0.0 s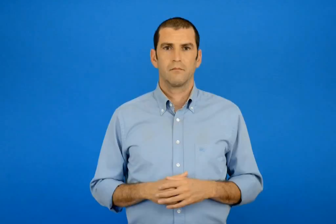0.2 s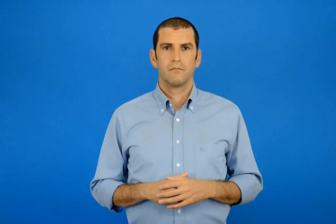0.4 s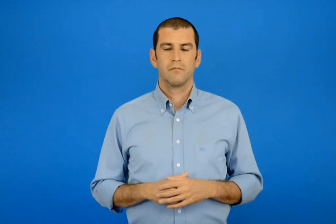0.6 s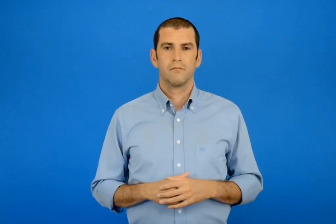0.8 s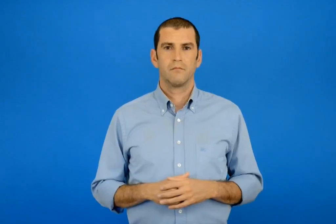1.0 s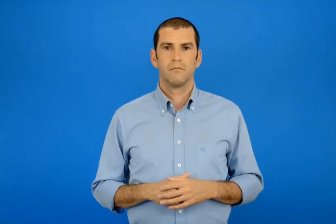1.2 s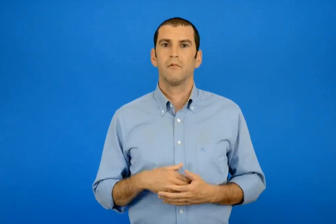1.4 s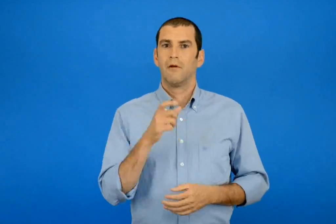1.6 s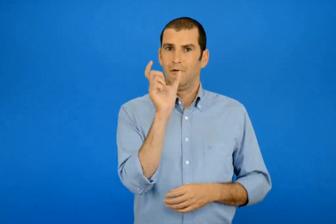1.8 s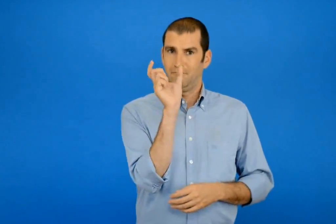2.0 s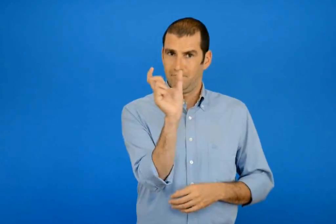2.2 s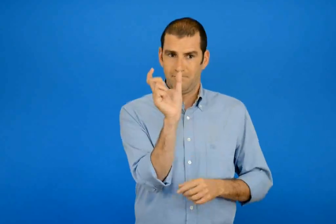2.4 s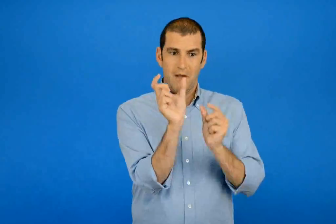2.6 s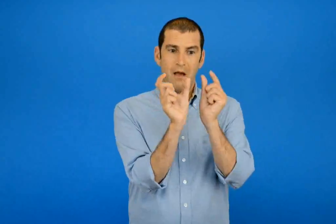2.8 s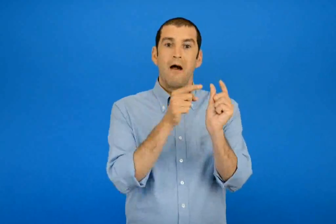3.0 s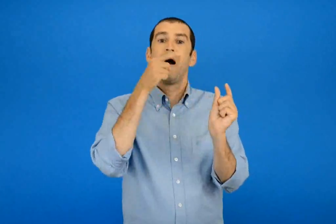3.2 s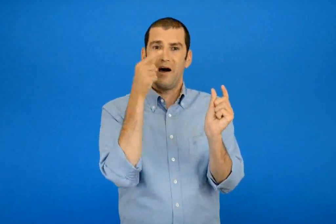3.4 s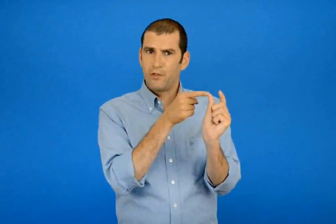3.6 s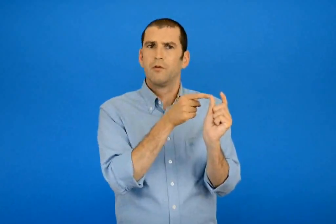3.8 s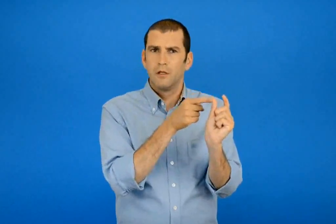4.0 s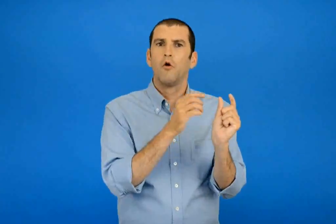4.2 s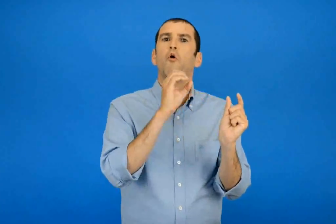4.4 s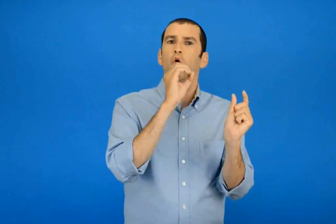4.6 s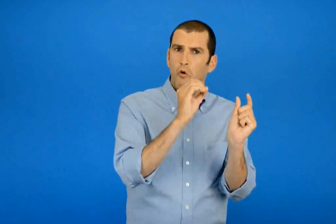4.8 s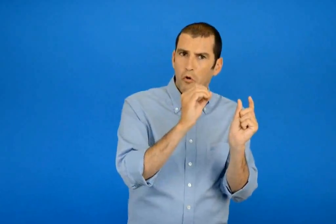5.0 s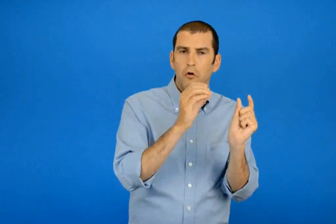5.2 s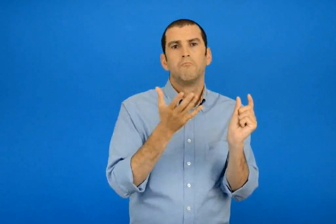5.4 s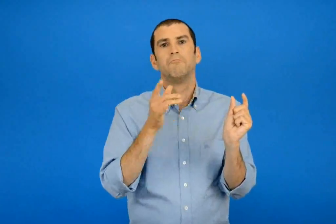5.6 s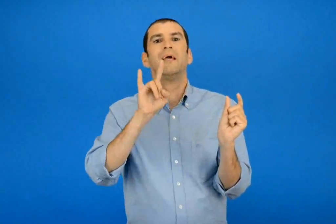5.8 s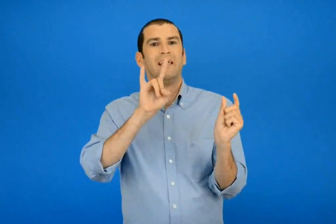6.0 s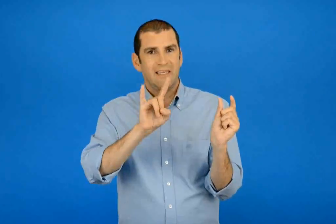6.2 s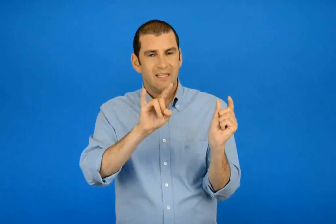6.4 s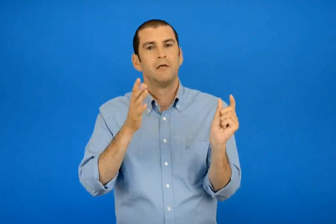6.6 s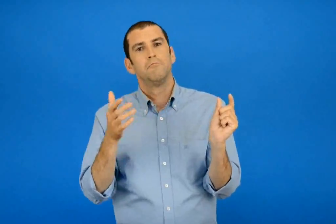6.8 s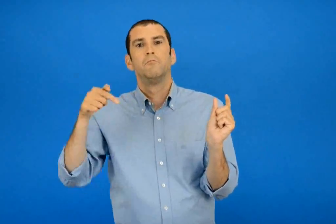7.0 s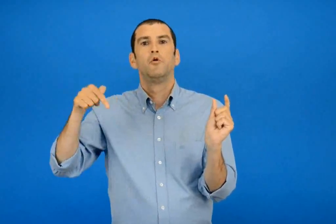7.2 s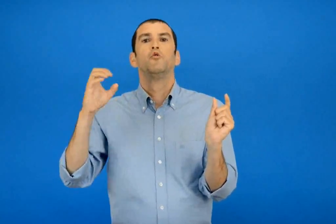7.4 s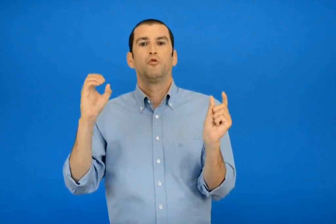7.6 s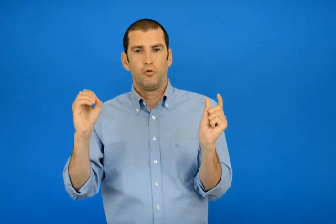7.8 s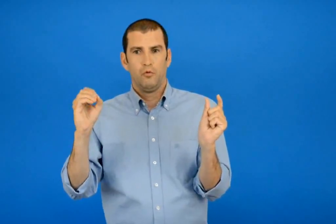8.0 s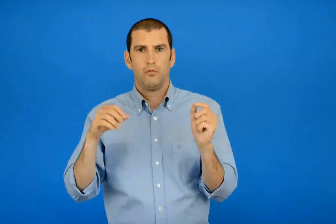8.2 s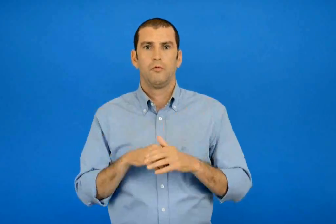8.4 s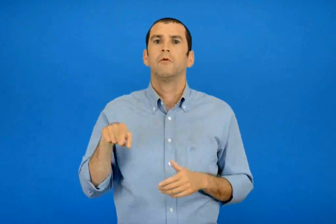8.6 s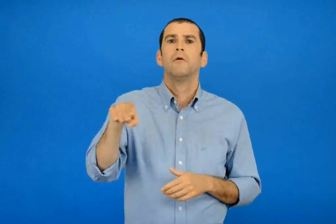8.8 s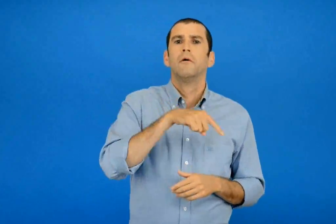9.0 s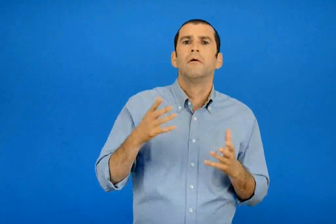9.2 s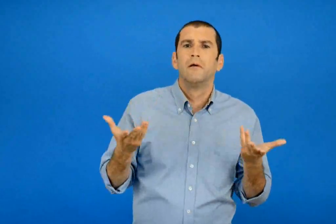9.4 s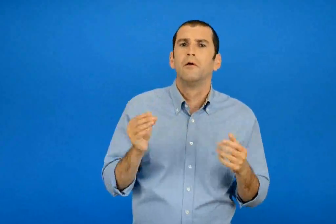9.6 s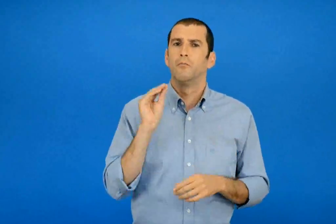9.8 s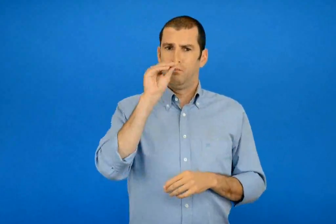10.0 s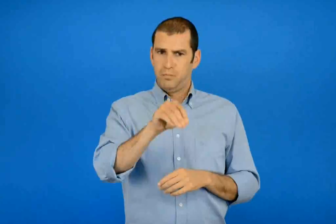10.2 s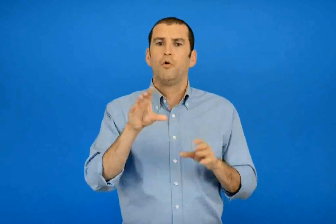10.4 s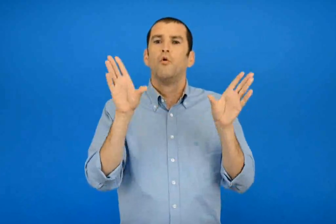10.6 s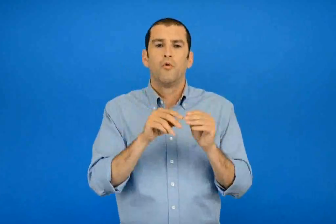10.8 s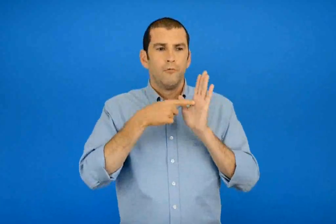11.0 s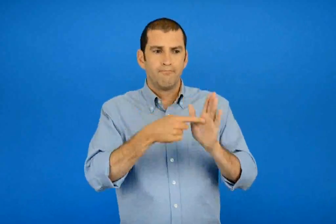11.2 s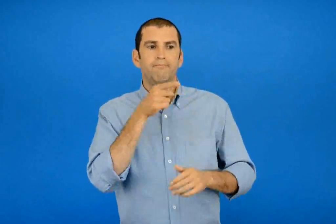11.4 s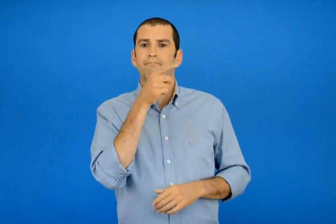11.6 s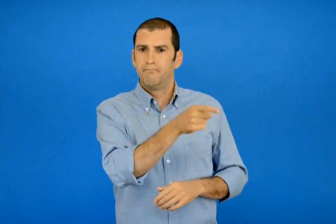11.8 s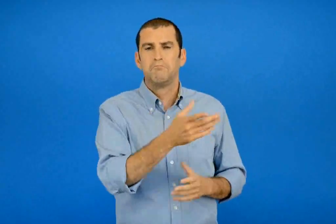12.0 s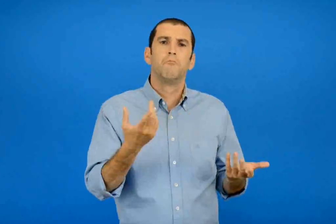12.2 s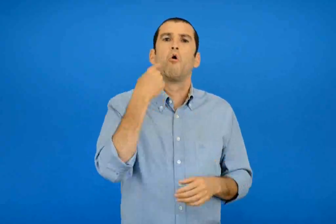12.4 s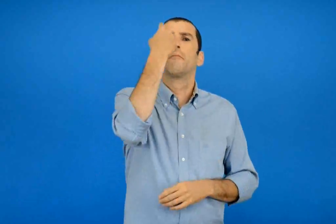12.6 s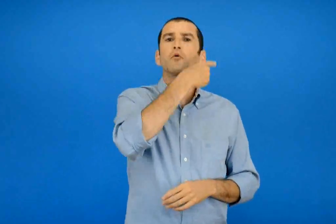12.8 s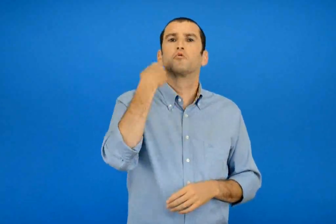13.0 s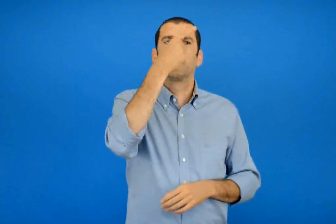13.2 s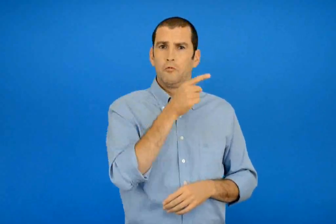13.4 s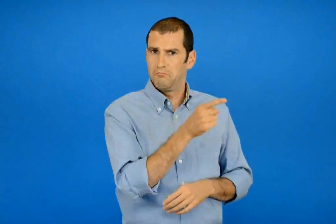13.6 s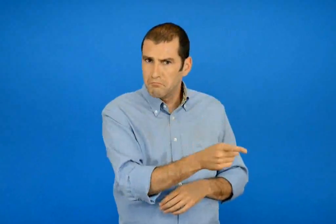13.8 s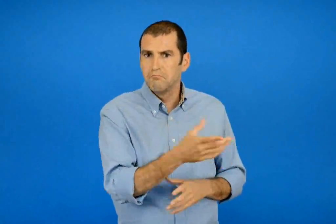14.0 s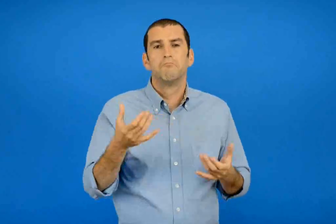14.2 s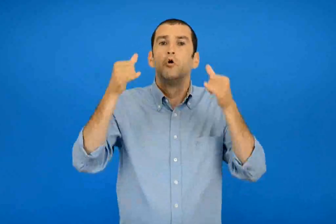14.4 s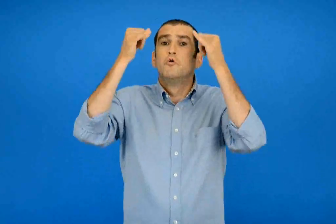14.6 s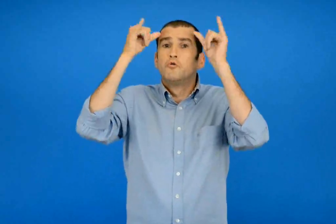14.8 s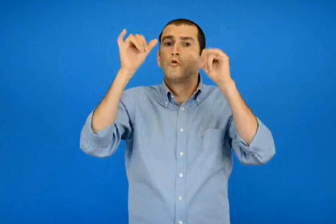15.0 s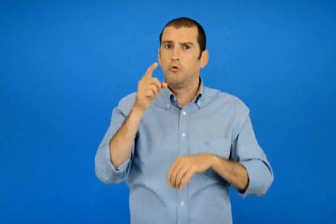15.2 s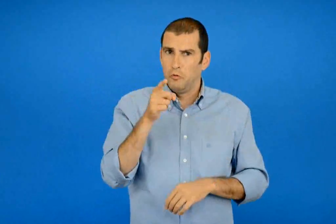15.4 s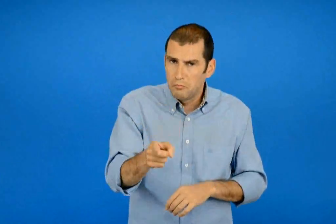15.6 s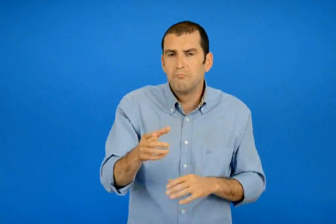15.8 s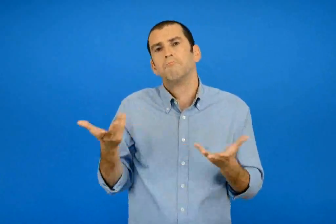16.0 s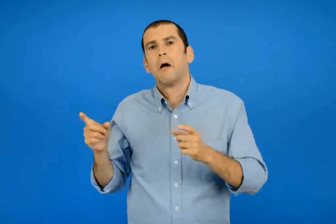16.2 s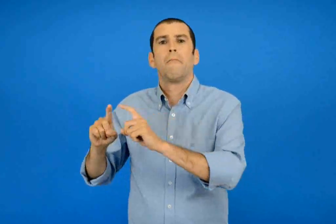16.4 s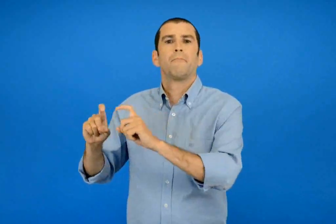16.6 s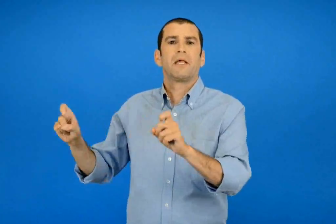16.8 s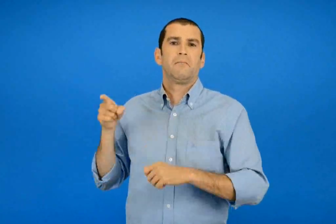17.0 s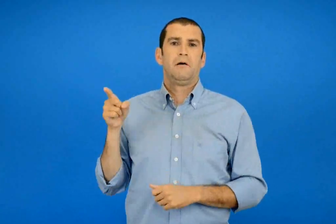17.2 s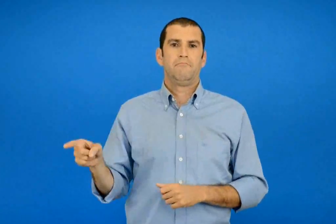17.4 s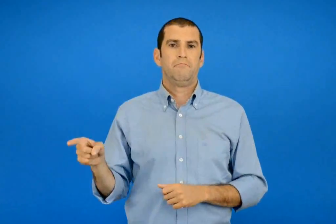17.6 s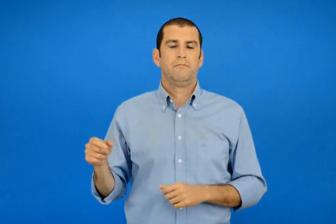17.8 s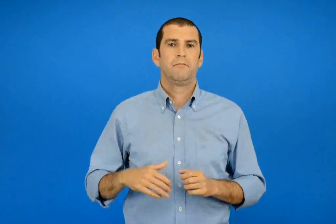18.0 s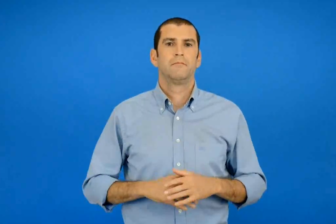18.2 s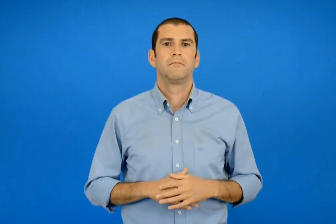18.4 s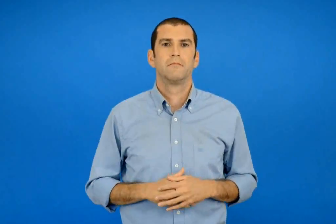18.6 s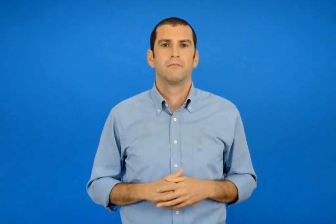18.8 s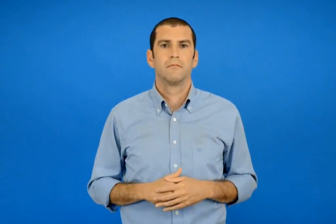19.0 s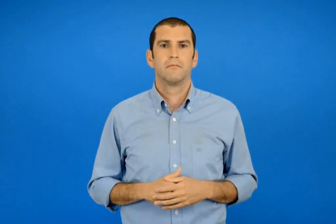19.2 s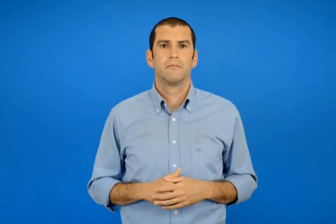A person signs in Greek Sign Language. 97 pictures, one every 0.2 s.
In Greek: τα ο η το είναι οριστικά άρθρα τα χρησιμοποιούμε όταν μιλούμε για ορισμένο πρόσωπο ζώο η πράγμα
